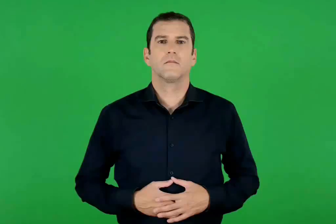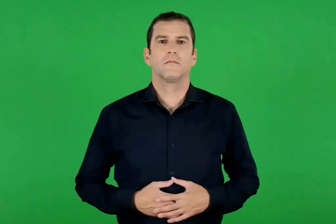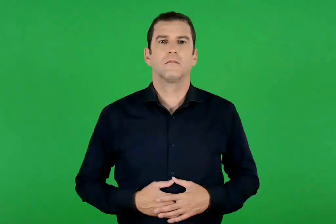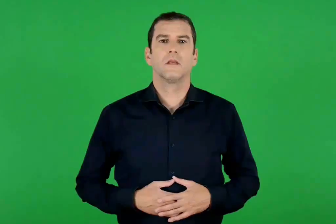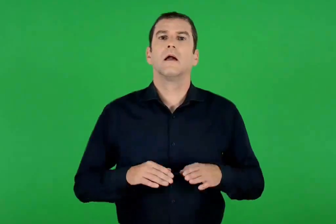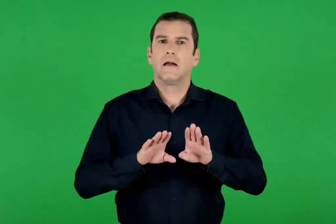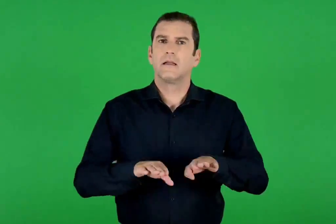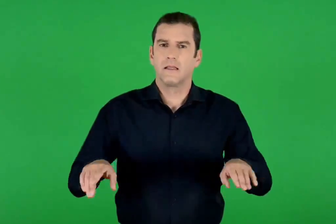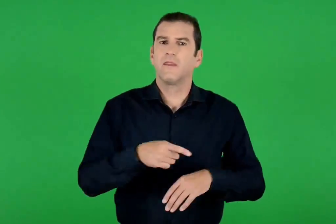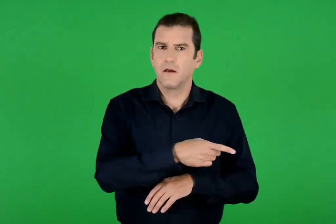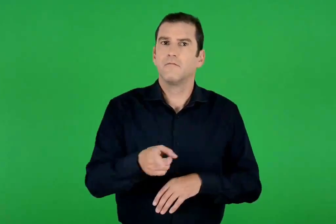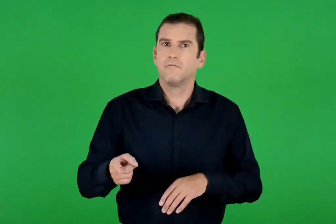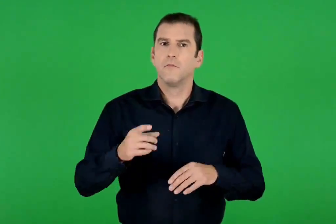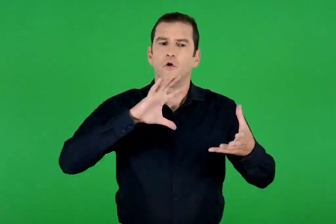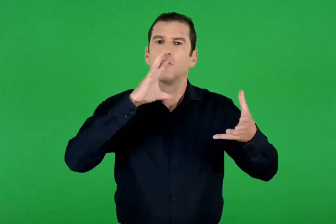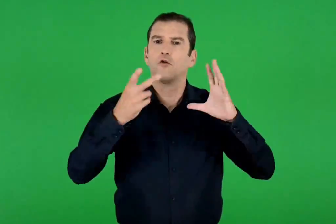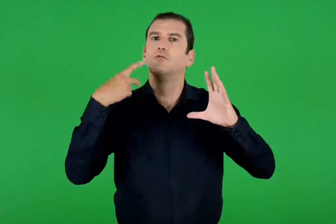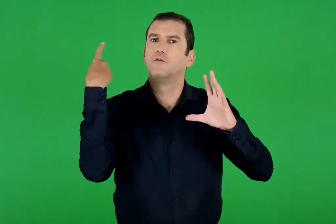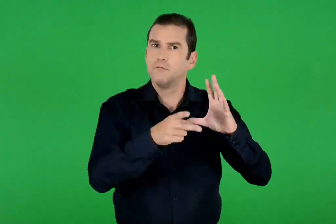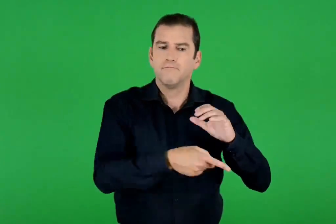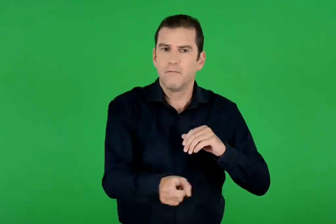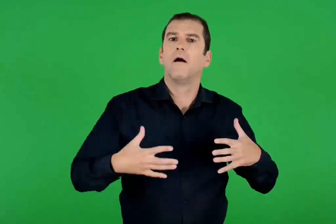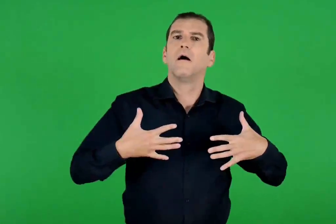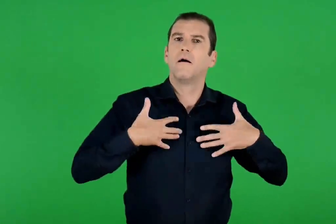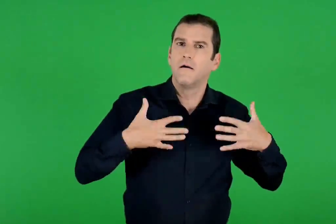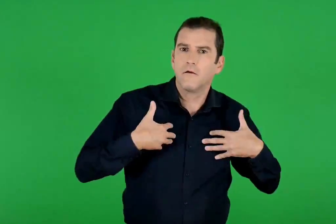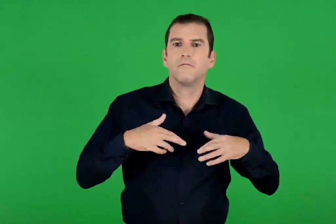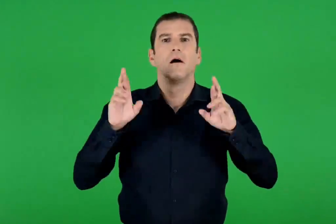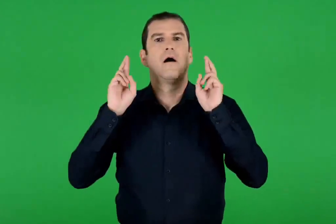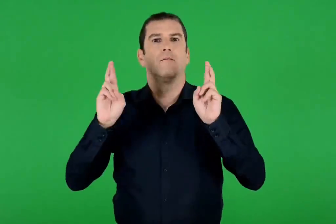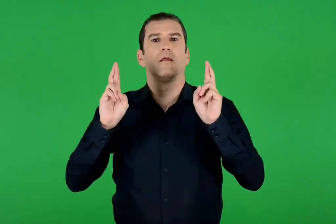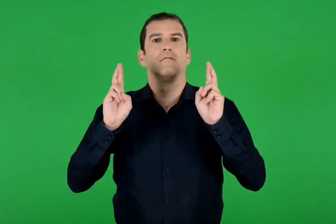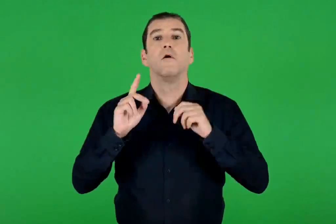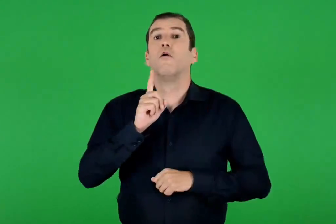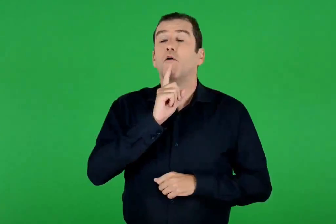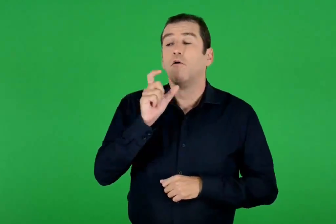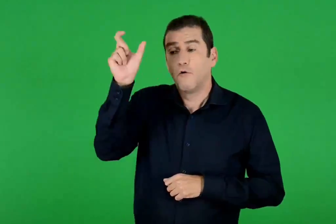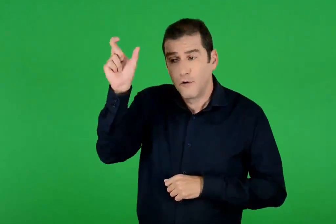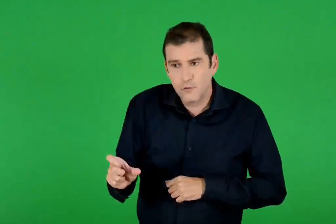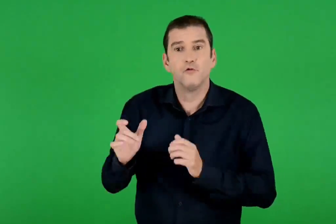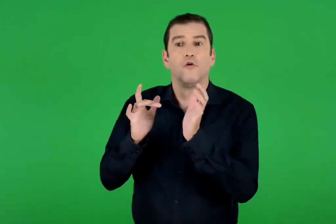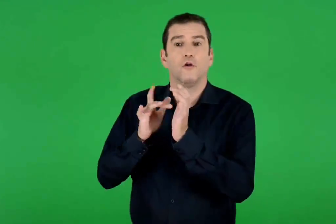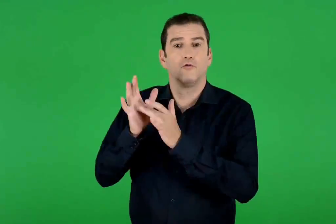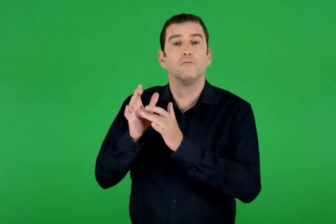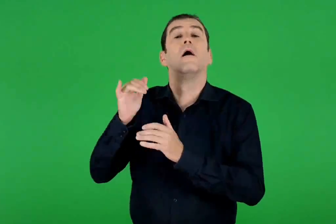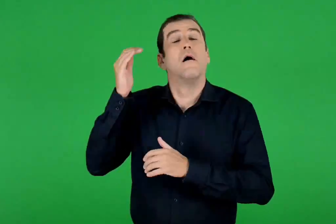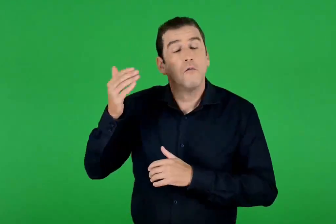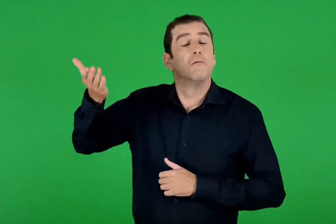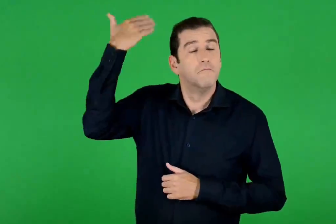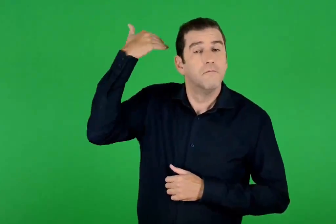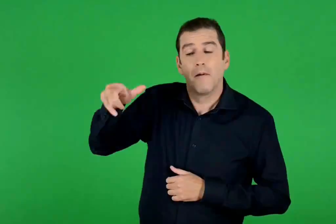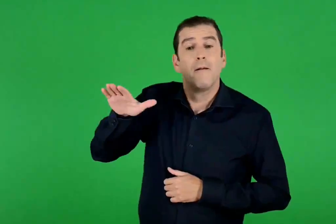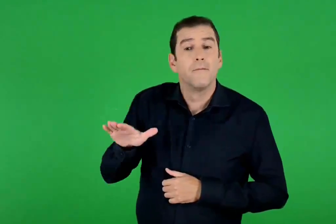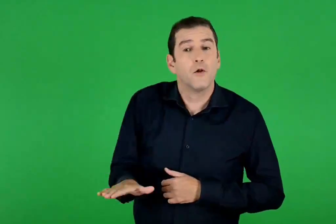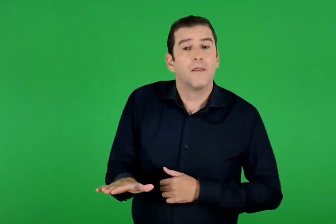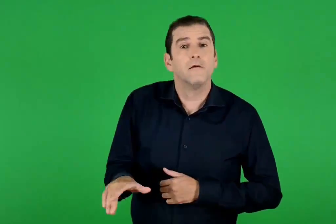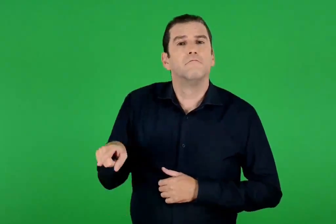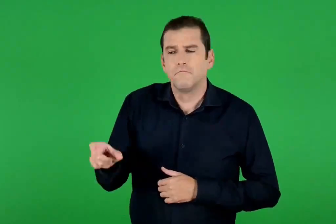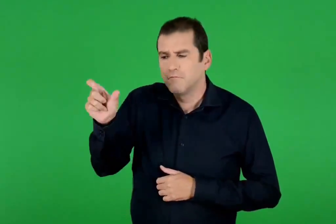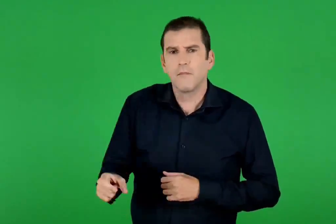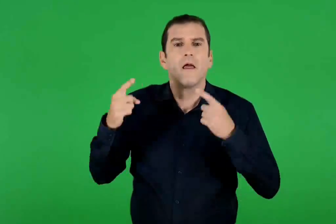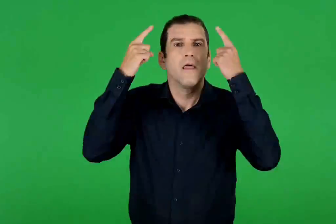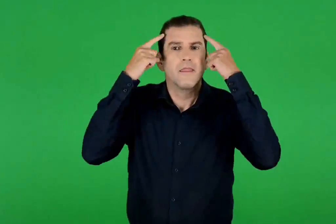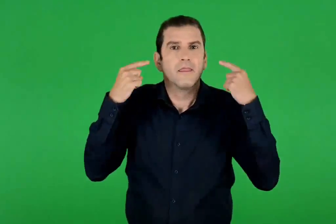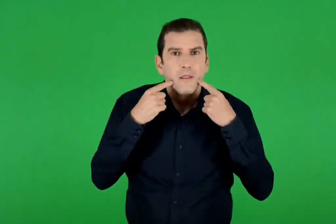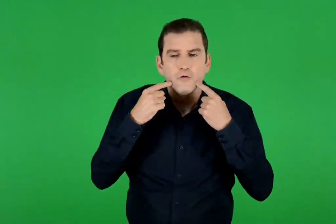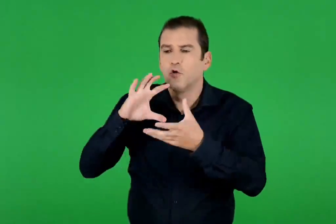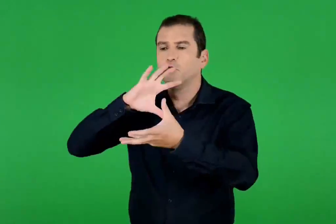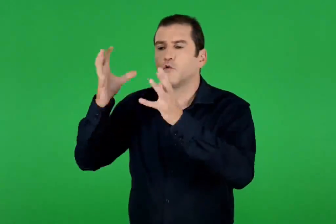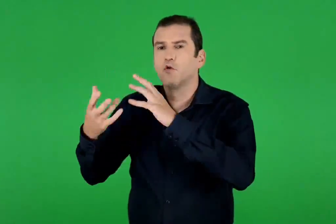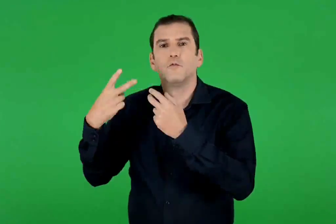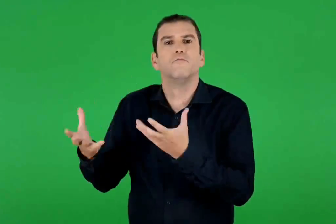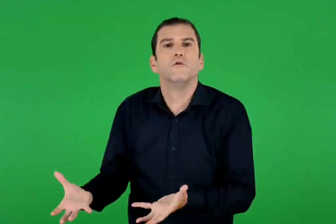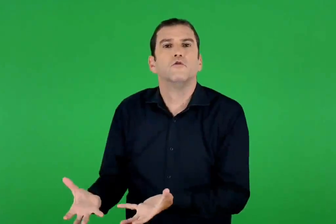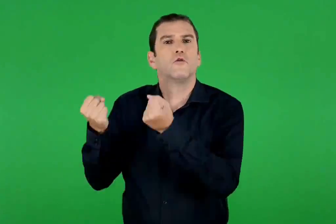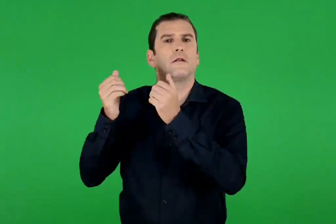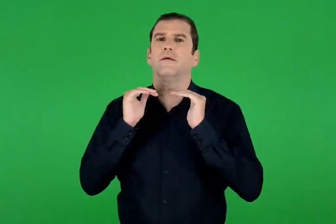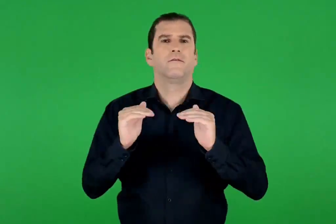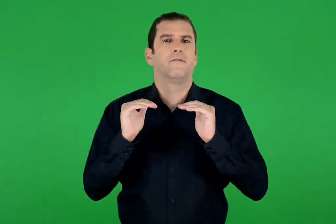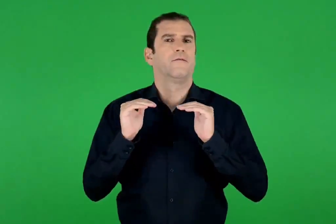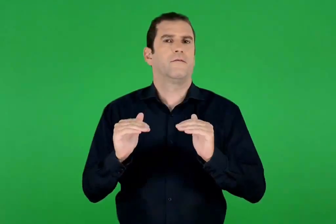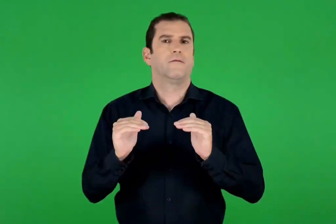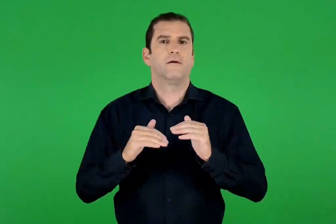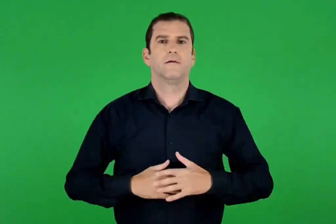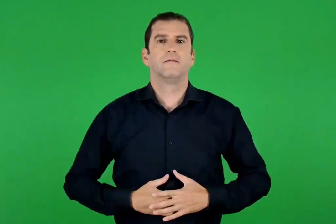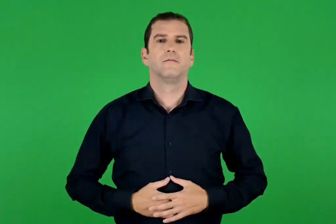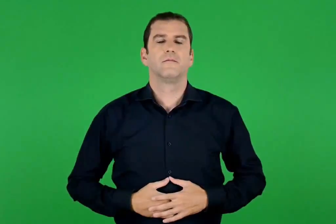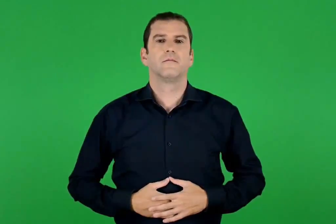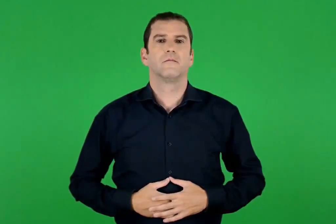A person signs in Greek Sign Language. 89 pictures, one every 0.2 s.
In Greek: τα παιδιά είναι η χαρά και η ελπίδα του κόσμου. ο ίδιος ο χριστός , ακόμη και ως μικρό παιδί , δεν έπαψε να είναι ο θεός και ο σωτήρας του κόσμου
